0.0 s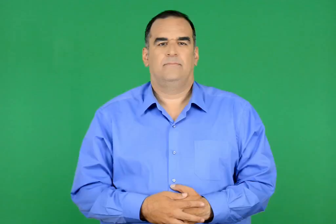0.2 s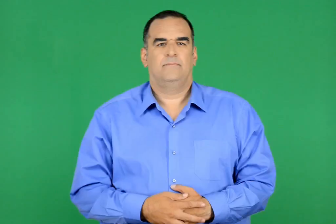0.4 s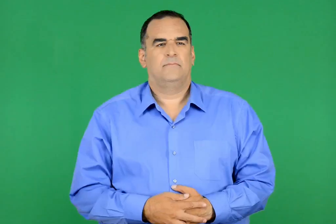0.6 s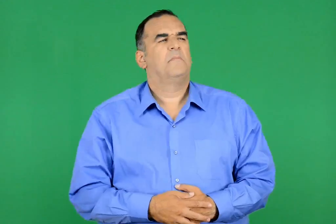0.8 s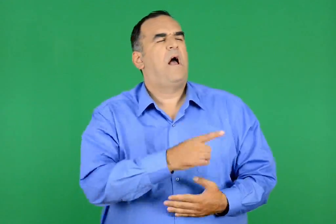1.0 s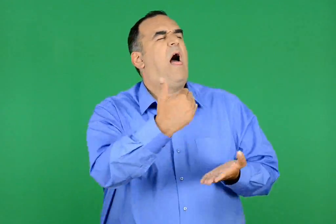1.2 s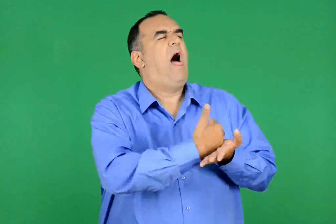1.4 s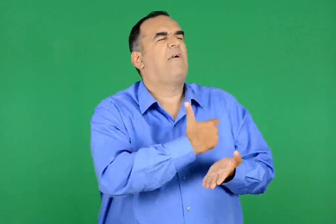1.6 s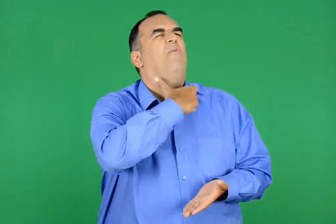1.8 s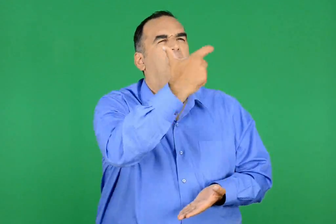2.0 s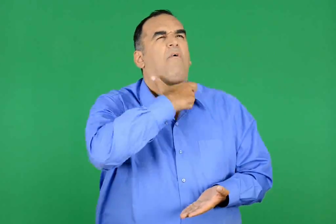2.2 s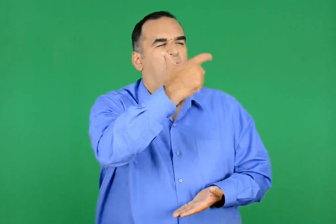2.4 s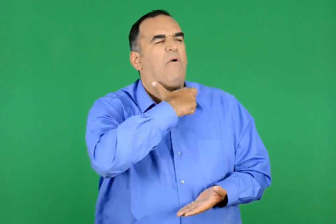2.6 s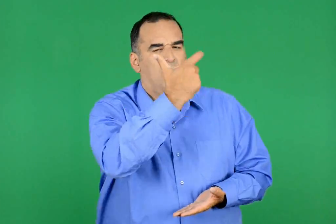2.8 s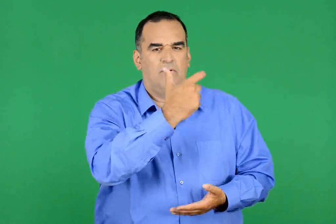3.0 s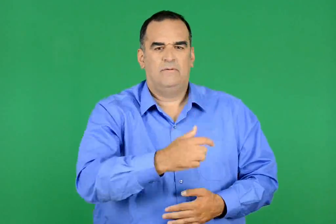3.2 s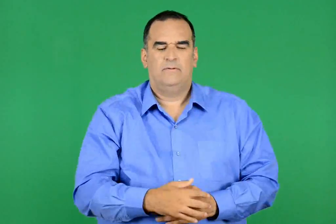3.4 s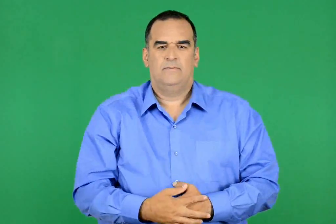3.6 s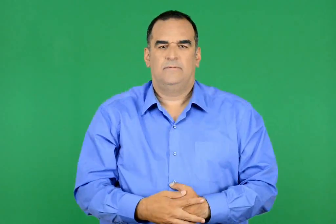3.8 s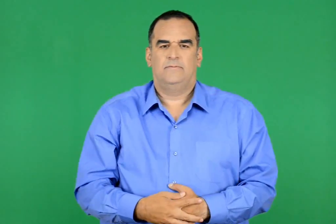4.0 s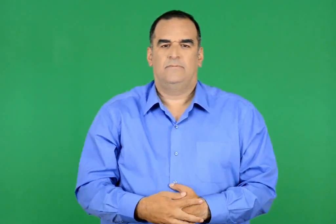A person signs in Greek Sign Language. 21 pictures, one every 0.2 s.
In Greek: άδικα παιδεύεσαι
